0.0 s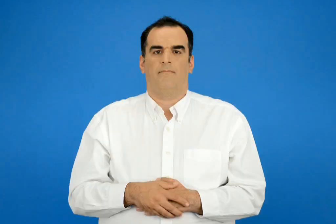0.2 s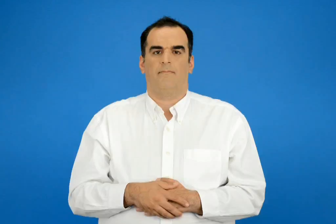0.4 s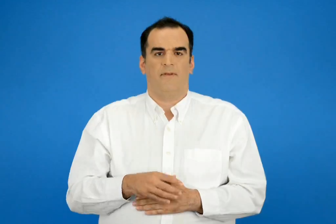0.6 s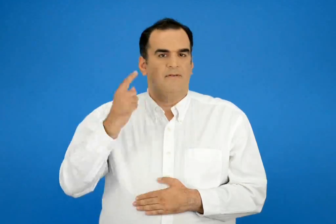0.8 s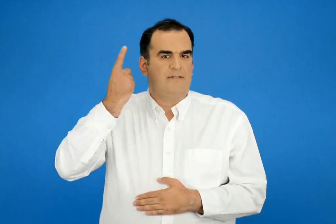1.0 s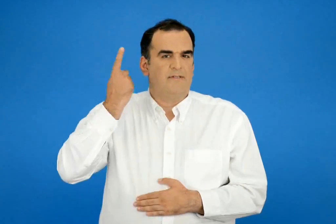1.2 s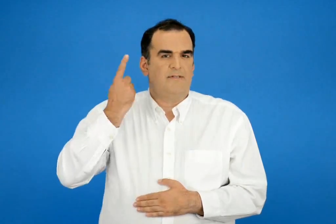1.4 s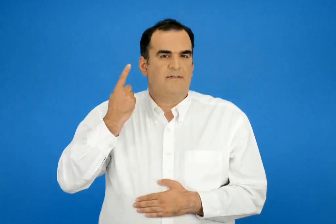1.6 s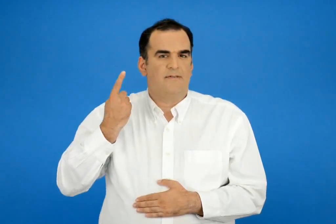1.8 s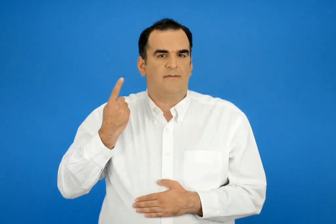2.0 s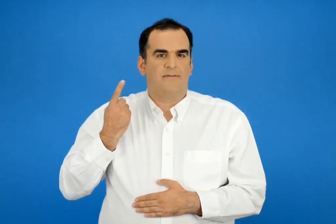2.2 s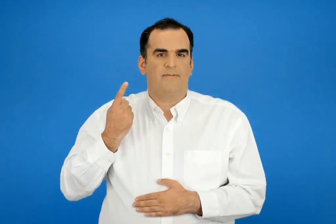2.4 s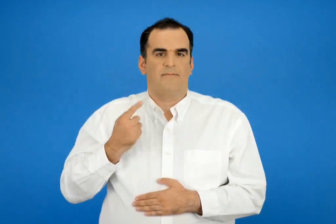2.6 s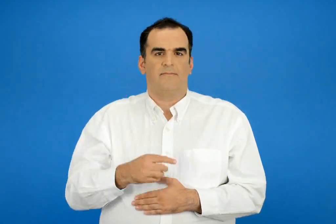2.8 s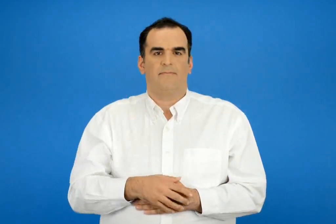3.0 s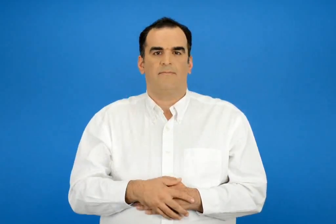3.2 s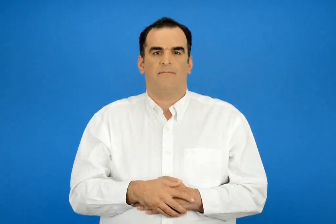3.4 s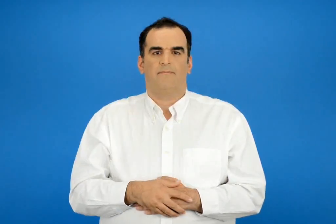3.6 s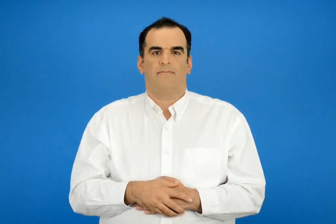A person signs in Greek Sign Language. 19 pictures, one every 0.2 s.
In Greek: κατσαρά
